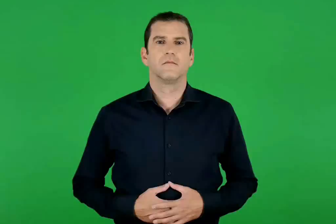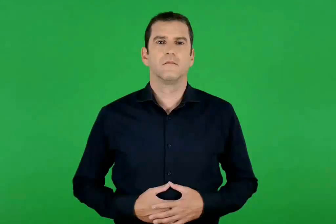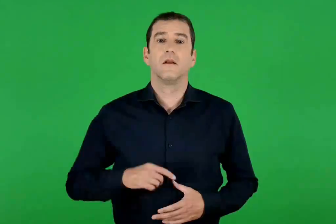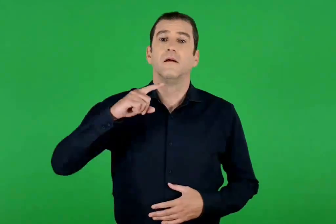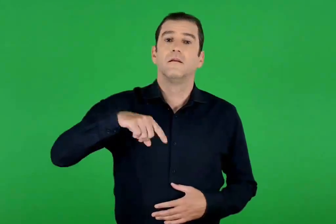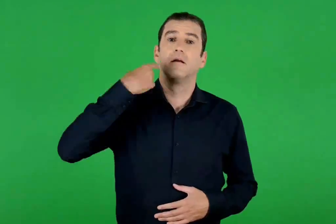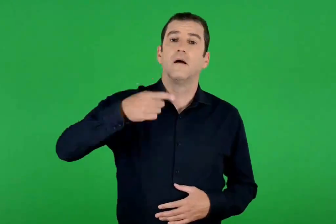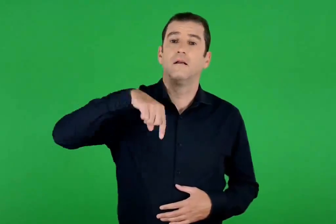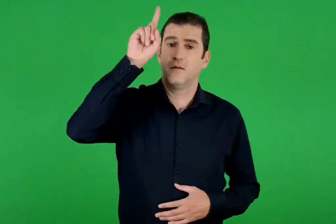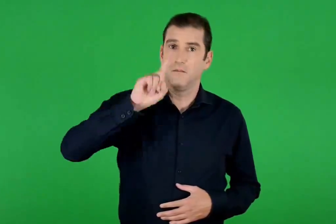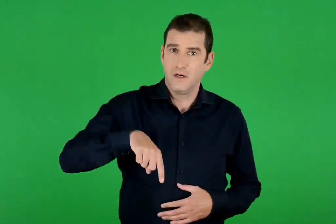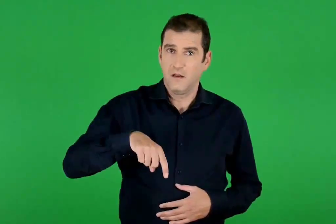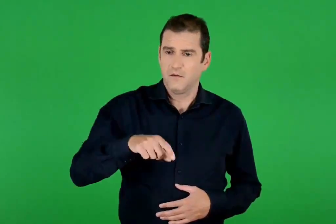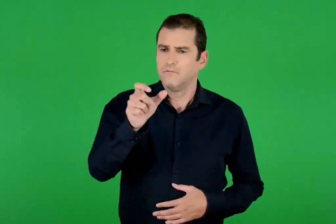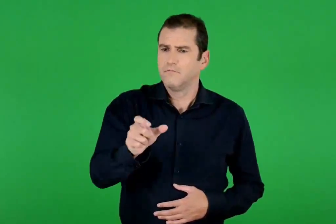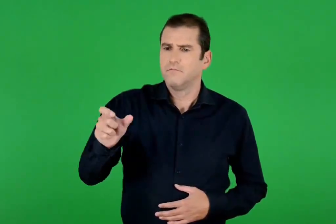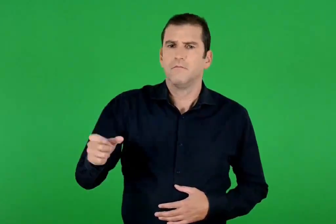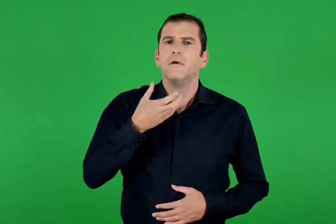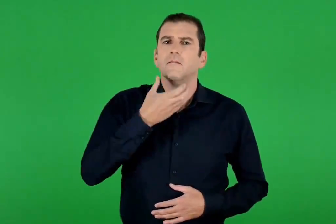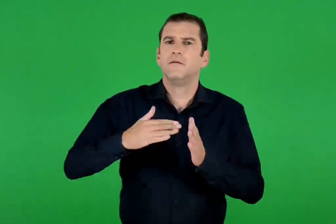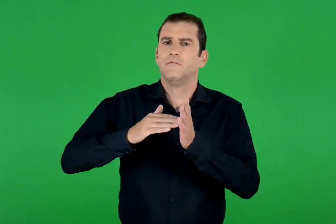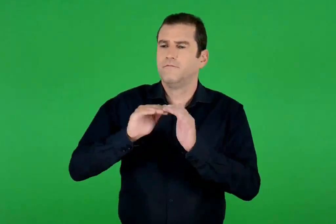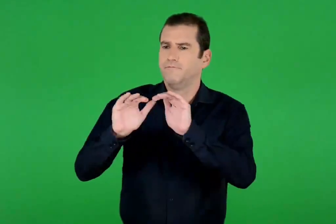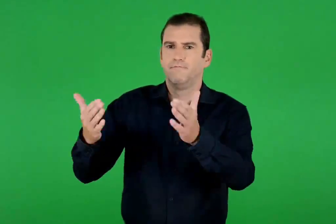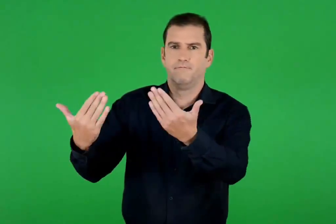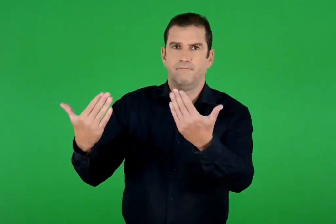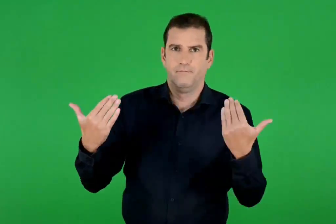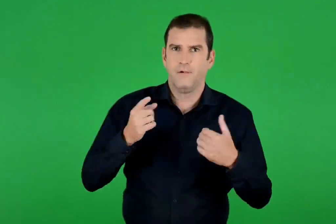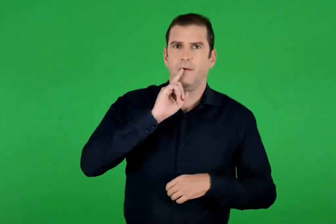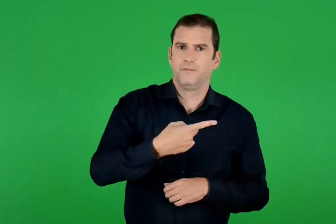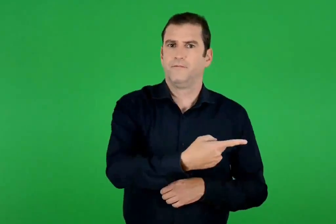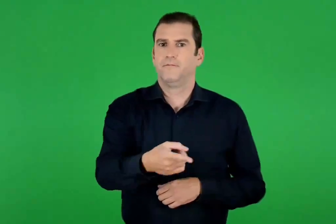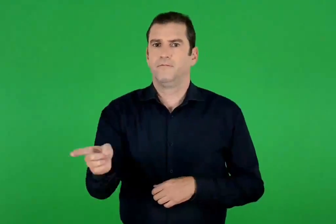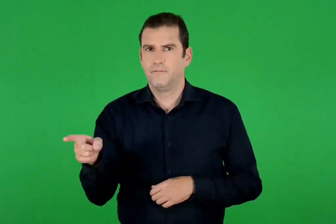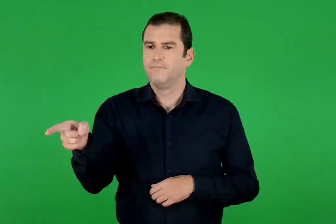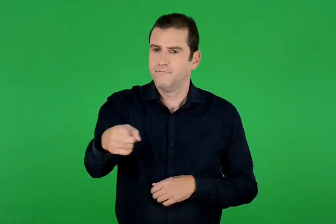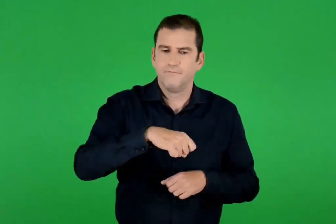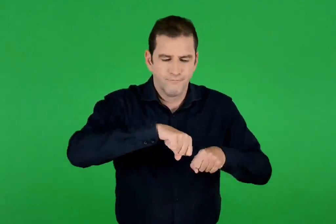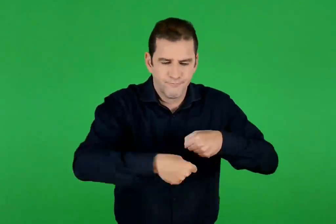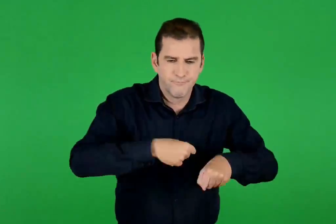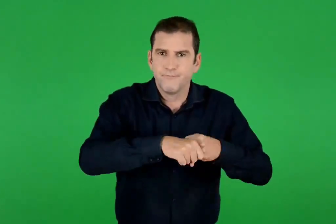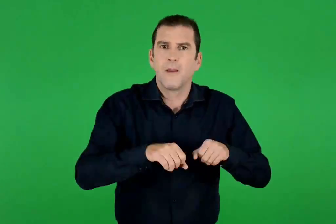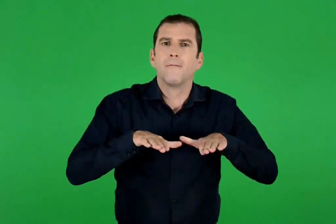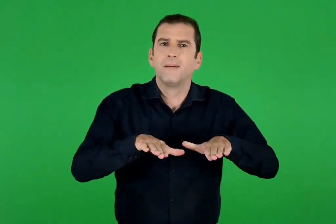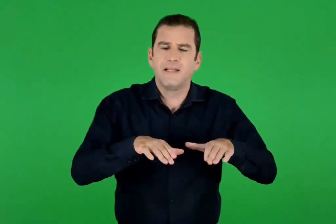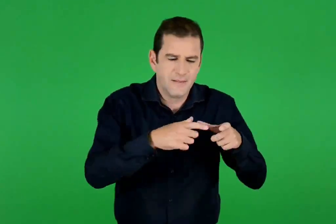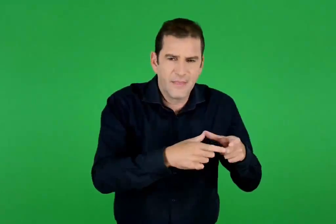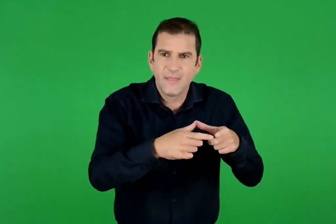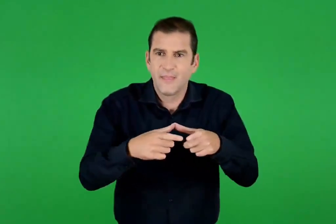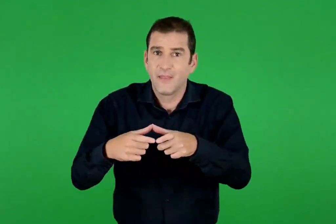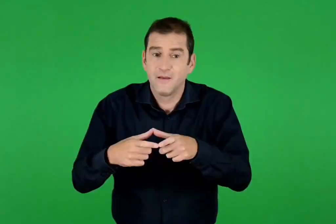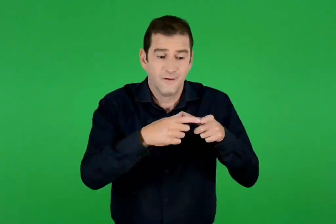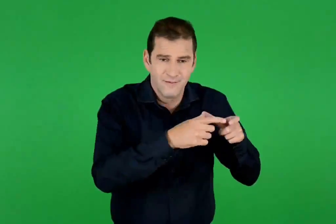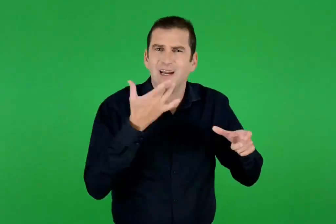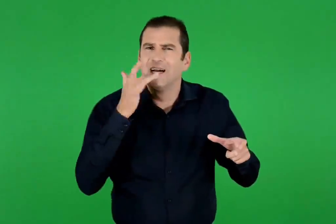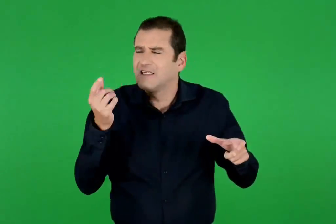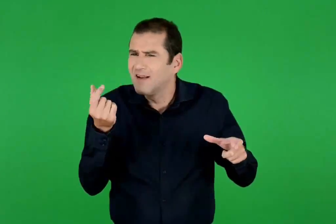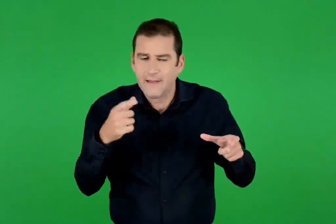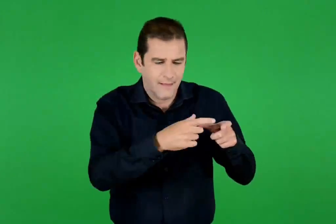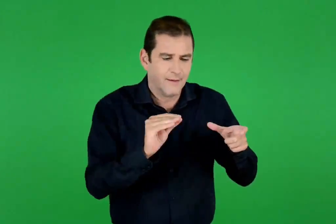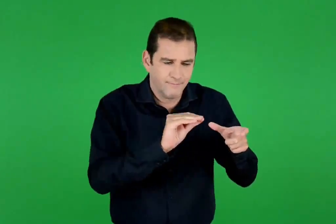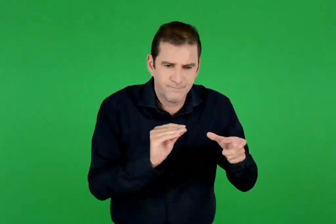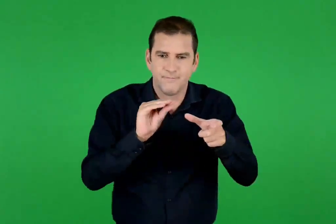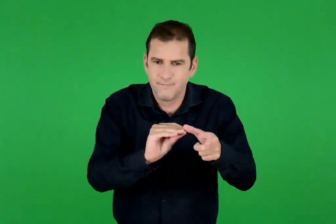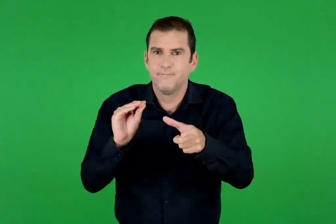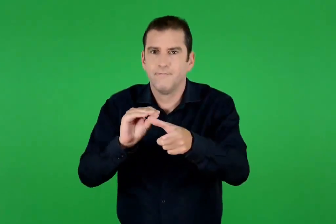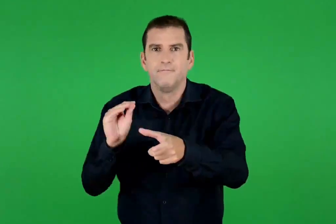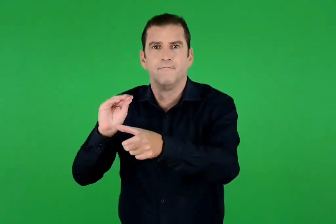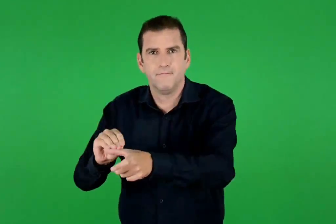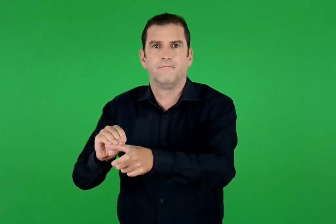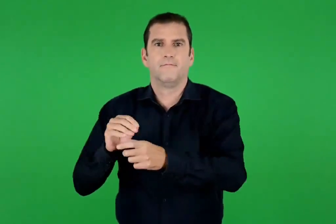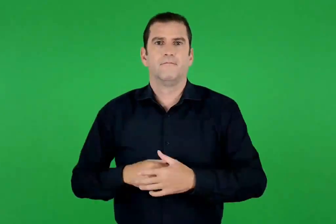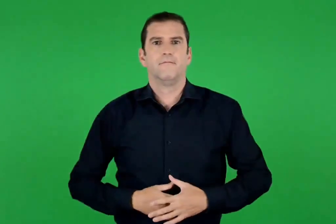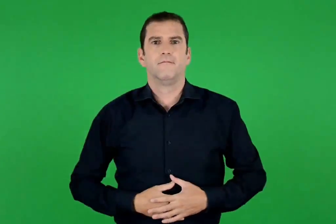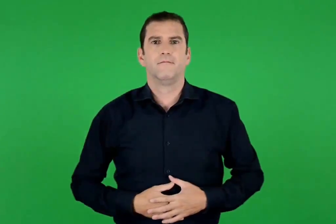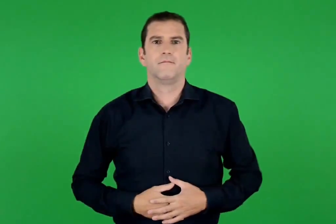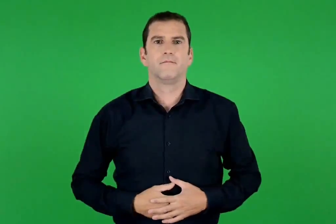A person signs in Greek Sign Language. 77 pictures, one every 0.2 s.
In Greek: την άλλη μέρα φώναξε τους διακόνους και έδωσε εντολή να ζυμώσουν μικρές πίτες και σε κάθε μία θα έβαζαν και λίγα χρυσαφικά
